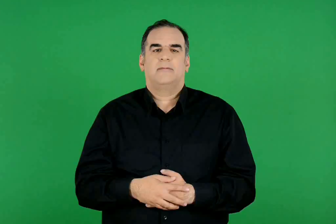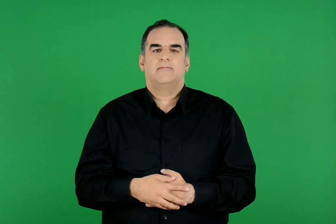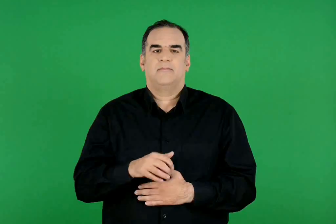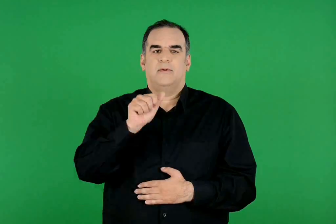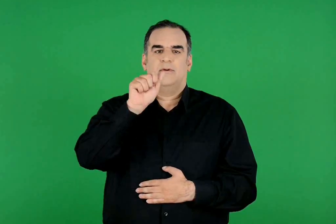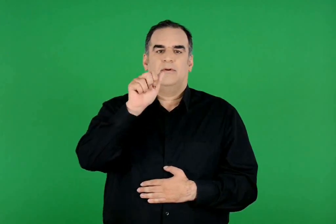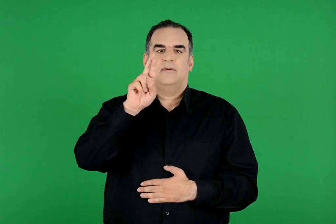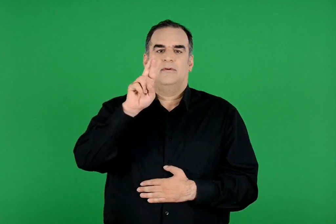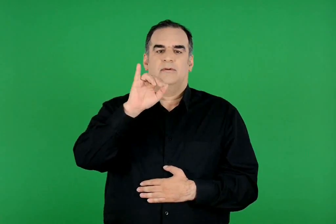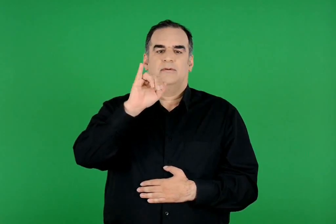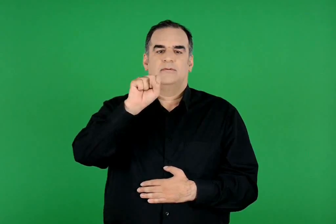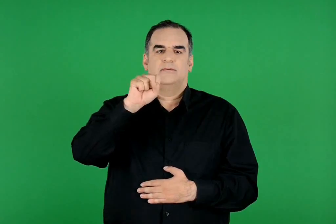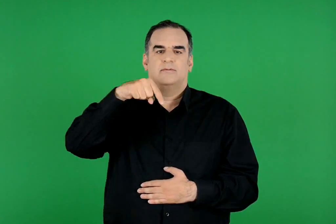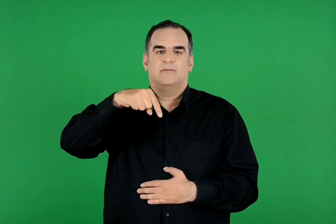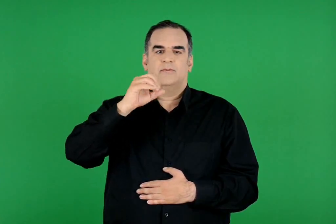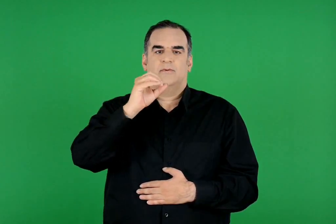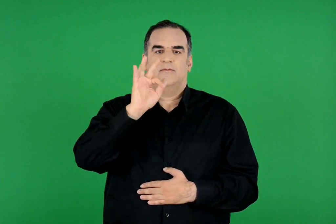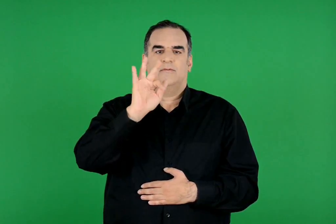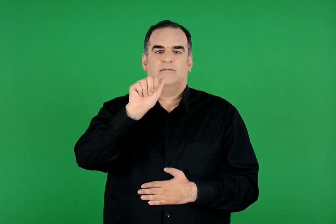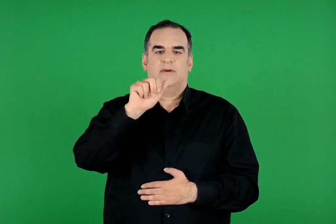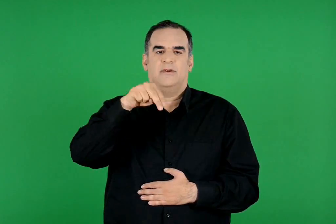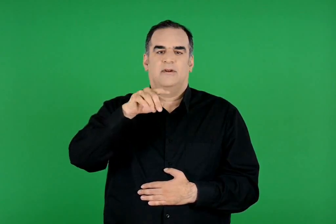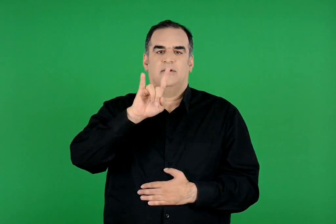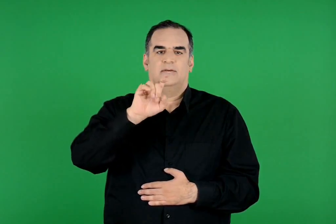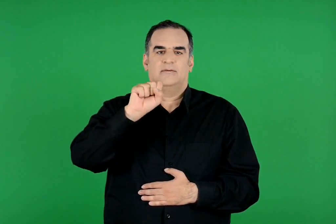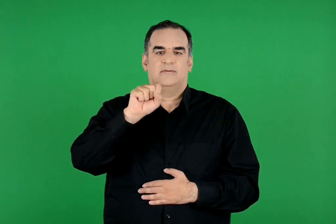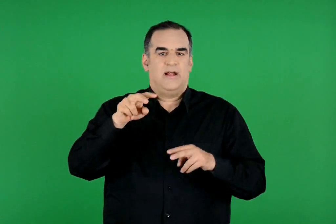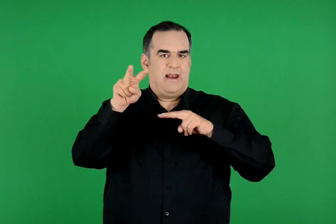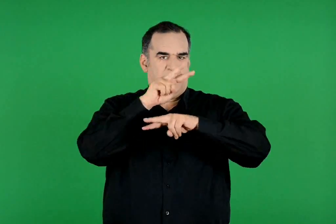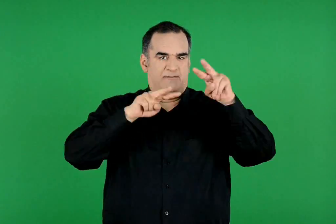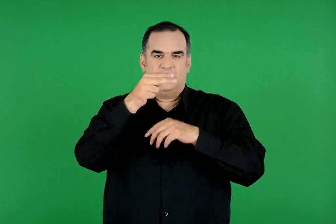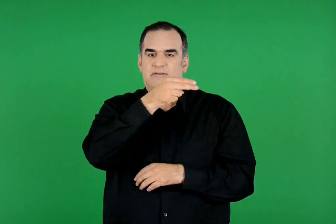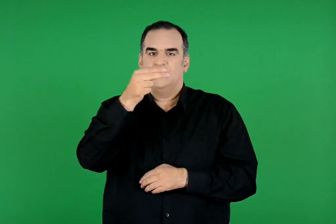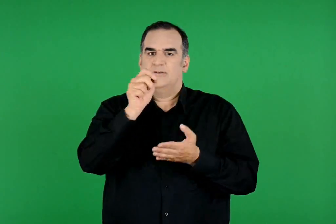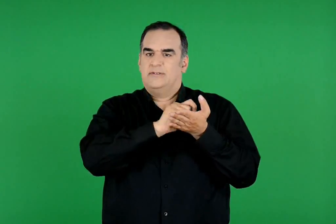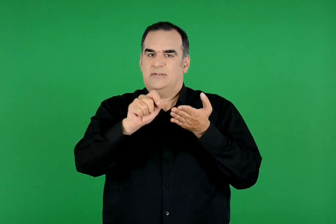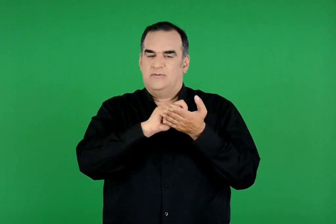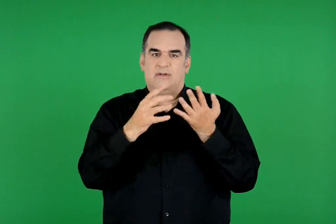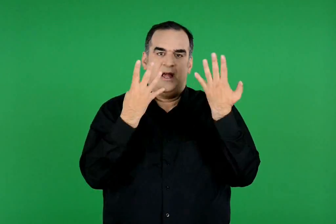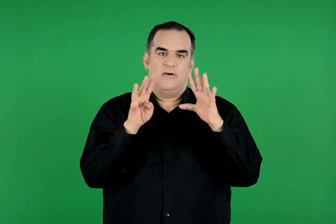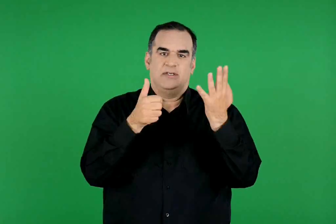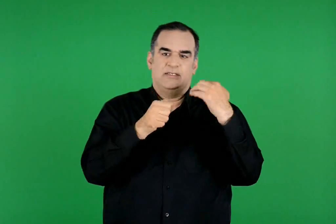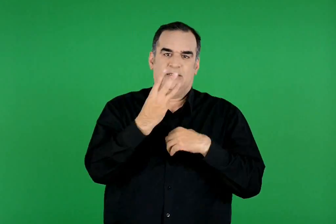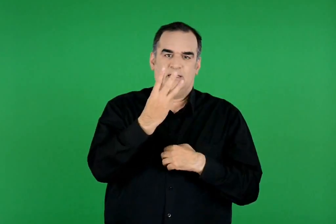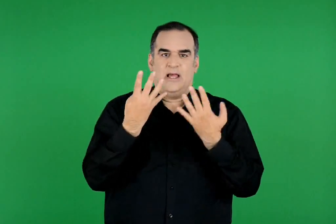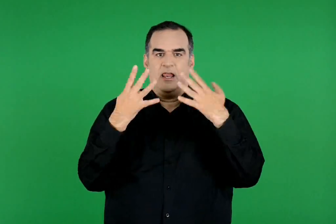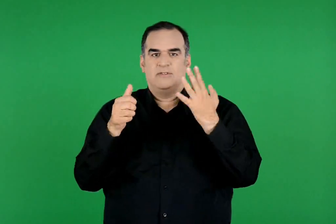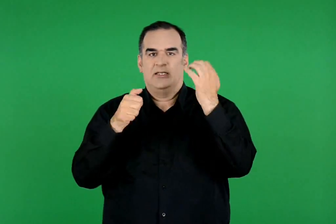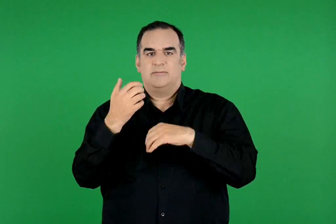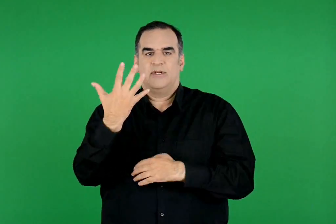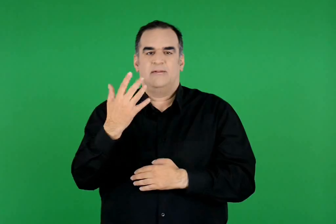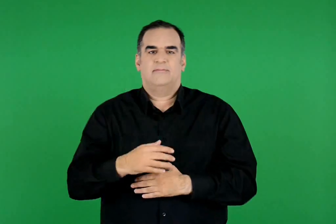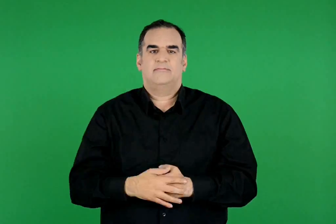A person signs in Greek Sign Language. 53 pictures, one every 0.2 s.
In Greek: αριστοφάνη , νεφέλαι στίχοι 963965
